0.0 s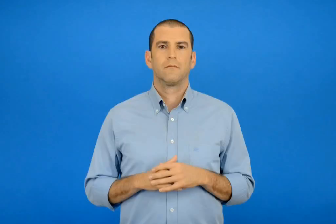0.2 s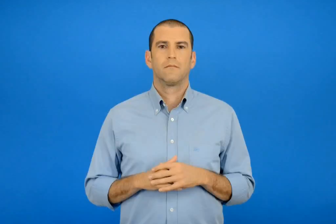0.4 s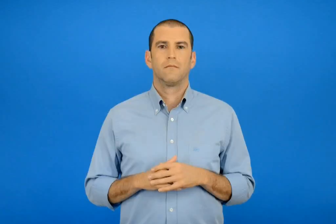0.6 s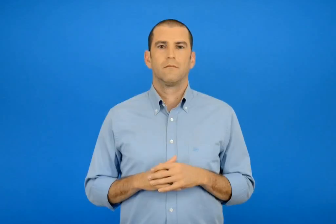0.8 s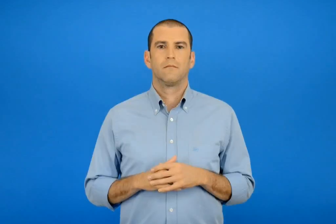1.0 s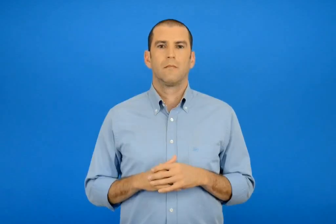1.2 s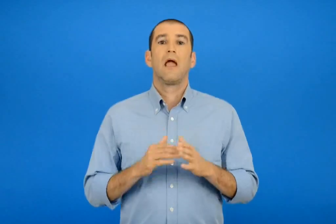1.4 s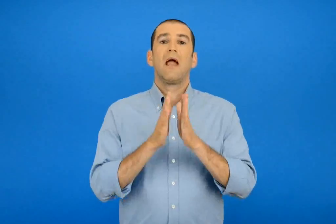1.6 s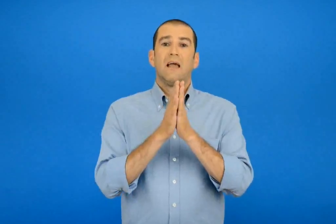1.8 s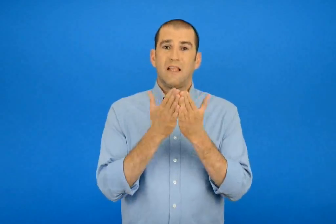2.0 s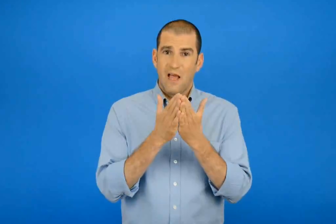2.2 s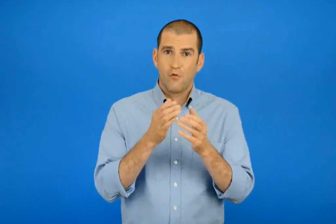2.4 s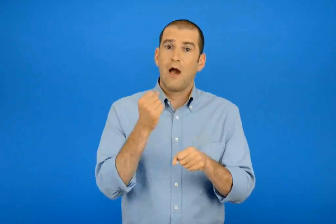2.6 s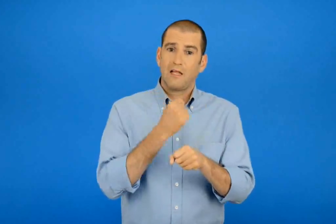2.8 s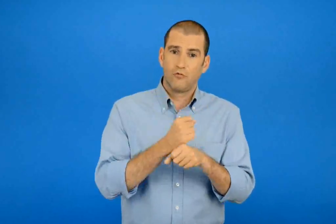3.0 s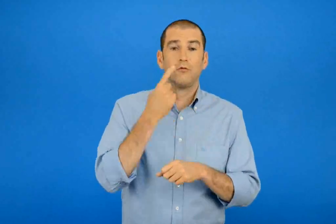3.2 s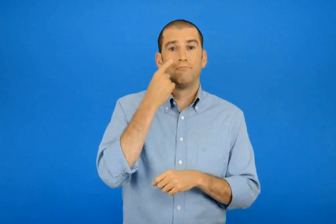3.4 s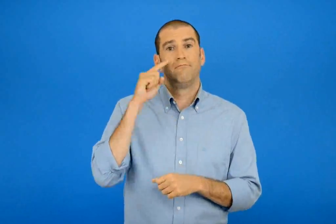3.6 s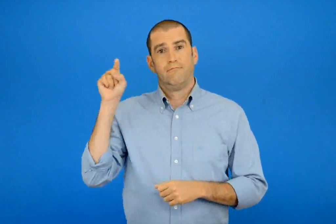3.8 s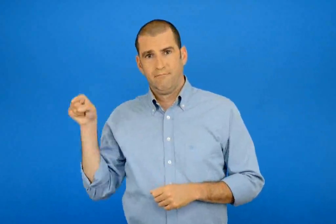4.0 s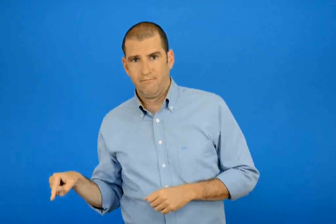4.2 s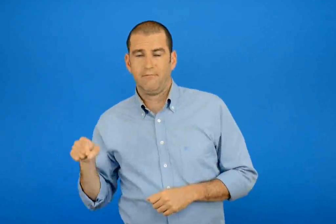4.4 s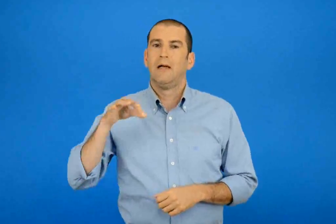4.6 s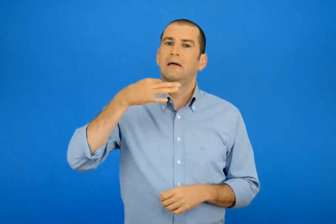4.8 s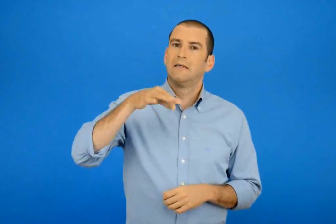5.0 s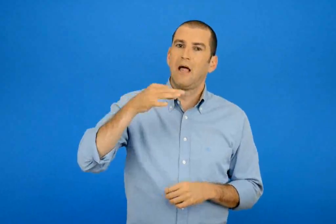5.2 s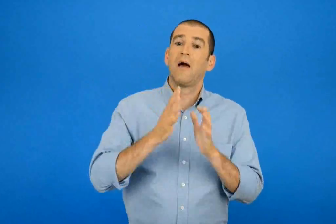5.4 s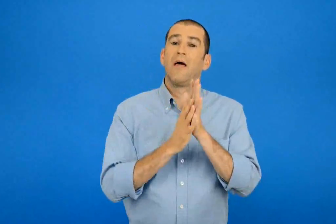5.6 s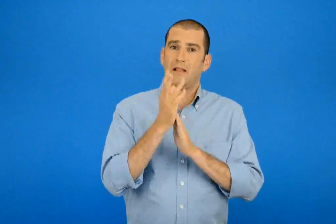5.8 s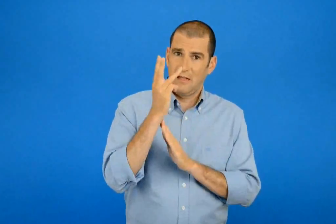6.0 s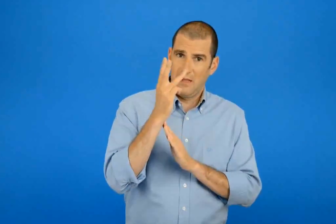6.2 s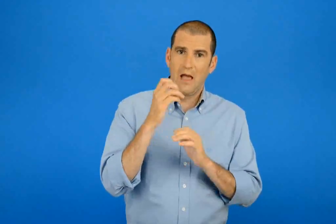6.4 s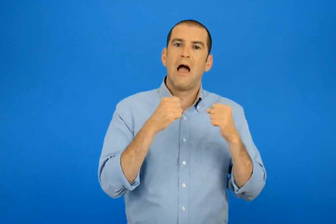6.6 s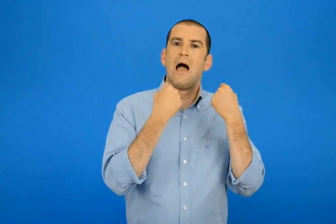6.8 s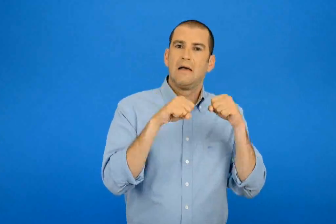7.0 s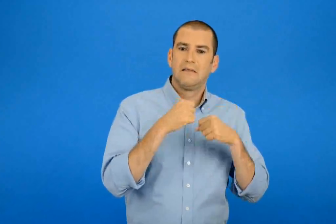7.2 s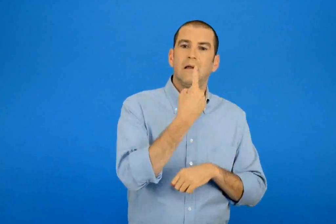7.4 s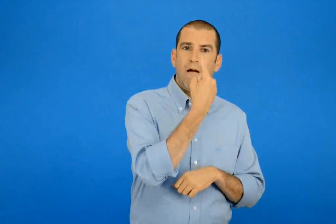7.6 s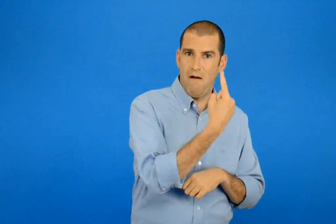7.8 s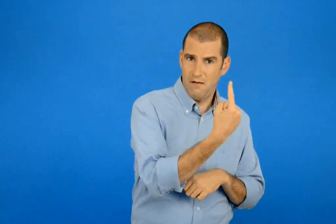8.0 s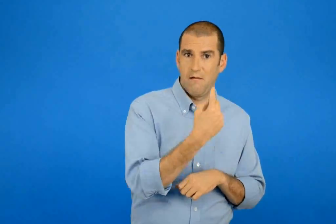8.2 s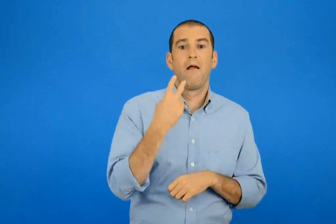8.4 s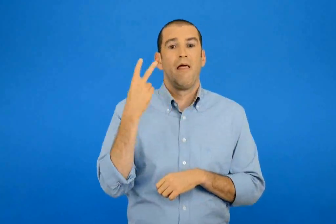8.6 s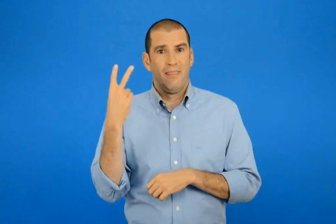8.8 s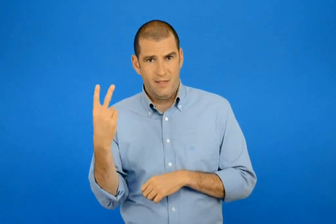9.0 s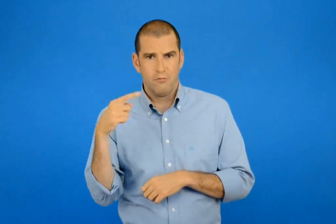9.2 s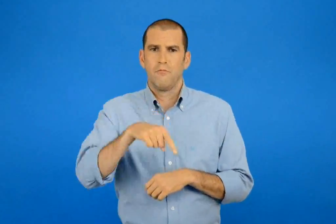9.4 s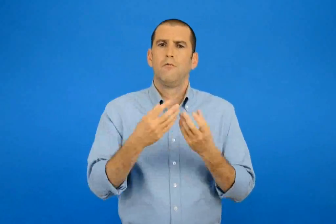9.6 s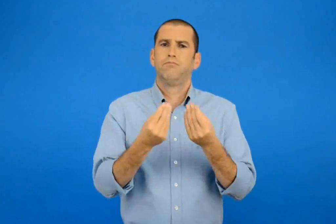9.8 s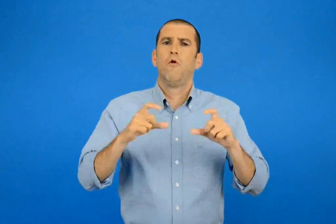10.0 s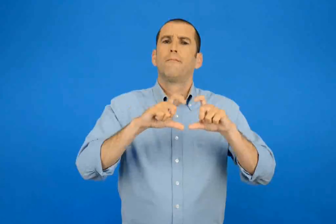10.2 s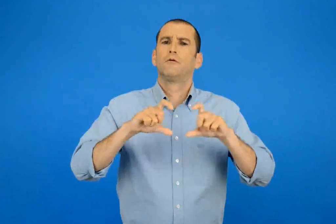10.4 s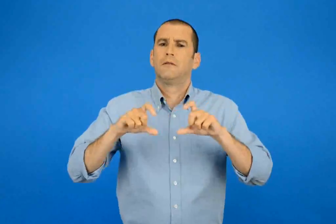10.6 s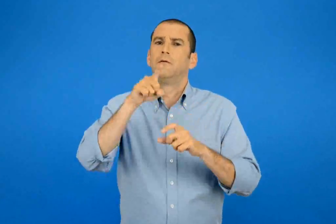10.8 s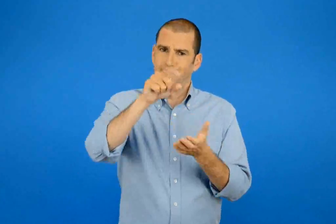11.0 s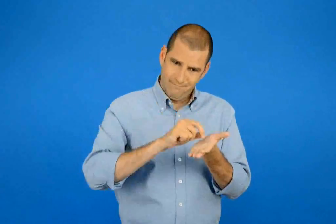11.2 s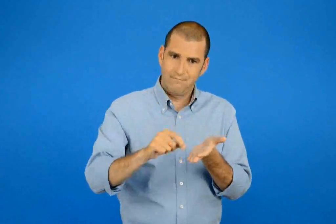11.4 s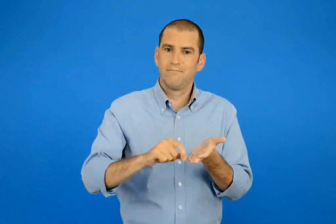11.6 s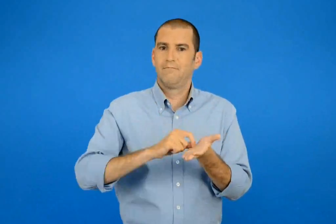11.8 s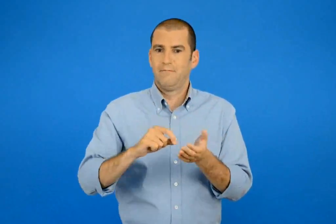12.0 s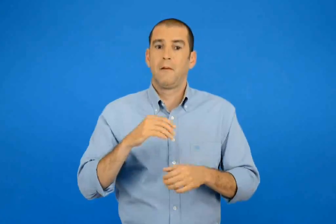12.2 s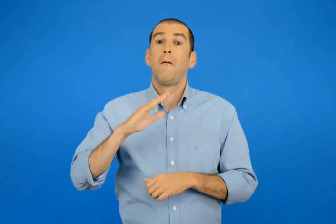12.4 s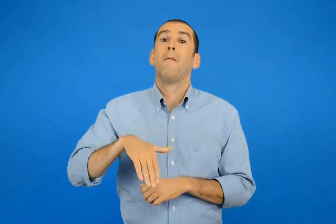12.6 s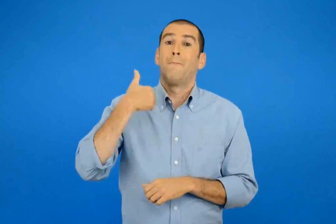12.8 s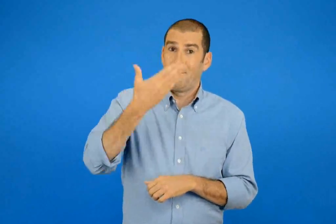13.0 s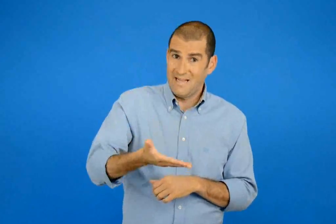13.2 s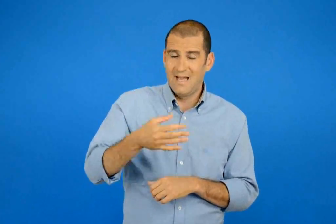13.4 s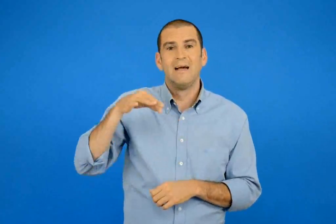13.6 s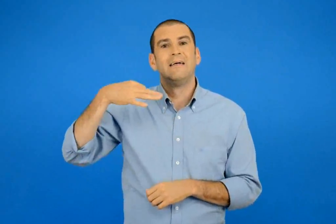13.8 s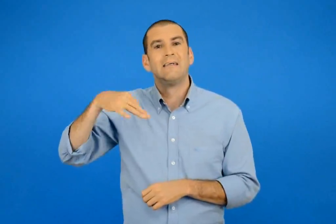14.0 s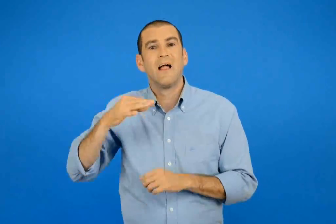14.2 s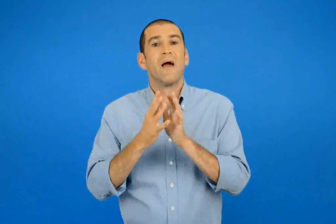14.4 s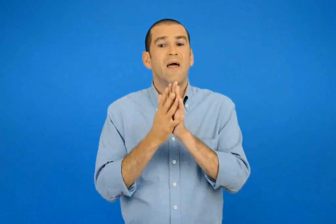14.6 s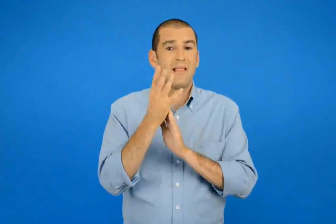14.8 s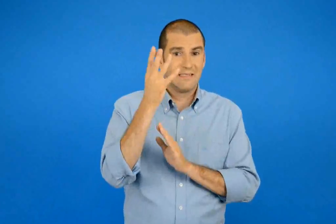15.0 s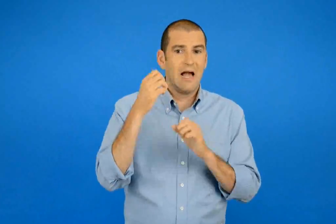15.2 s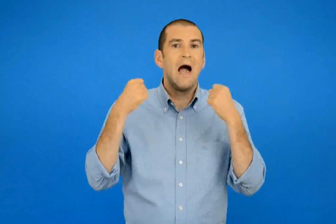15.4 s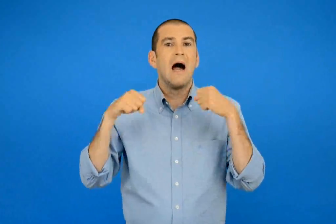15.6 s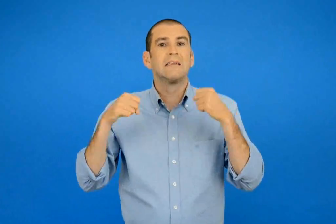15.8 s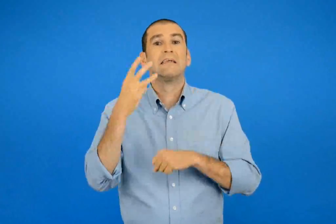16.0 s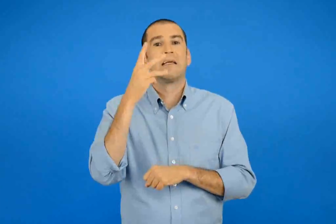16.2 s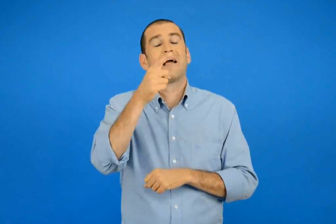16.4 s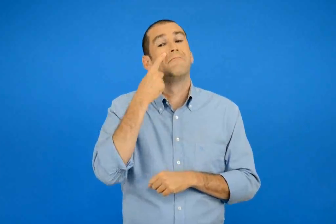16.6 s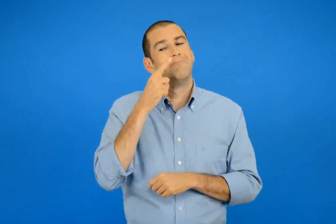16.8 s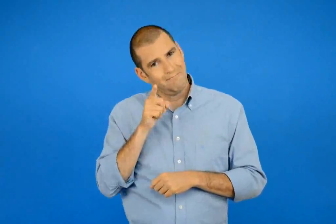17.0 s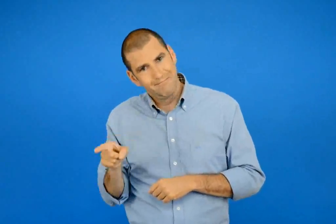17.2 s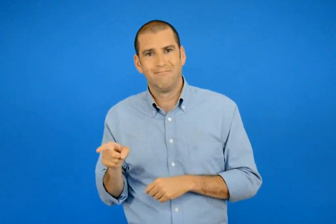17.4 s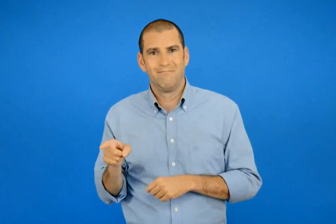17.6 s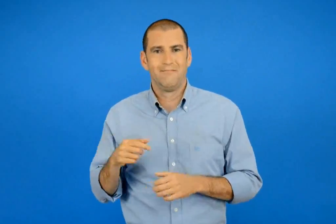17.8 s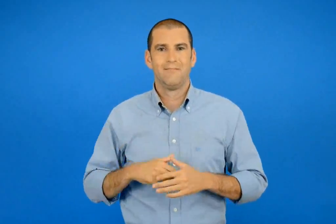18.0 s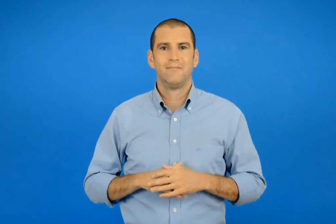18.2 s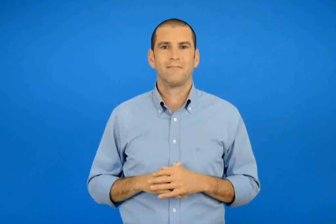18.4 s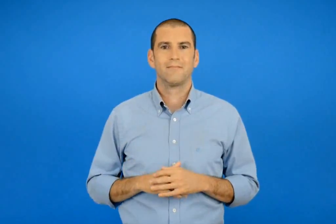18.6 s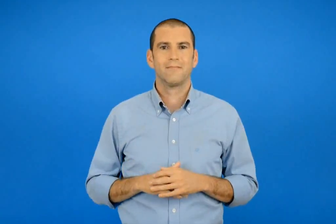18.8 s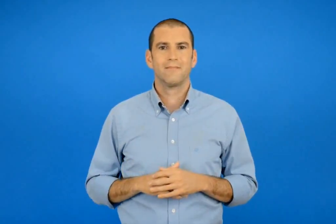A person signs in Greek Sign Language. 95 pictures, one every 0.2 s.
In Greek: για να γράψεις και εσύ προσκλήσεις πήγαινε στη σελίδα 13 του τετραδίου εργασιών στις ασκήσεις 1 και 2 μετά δες την άσκηση 3 στη σελίδα 14
